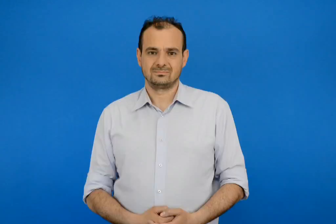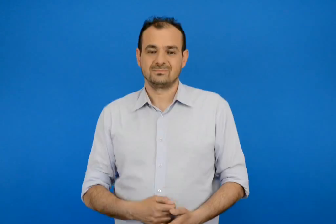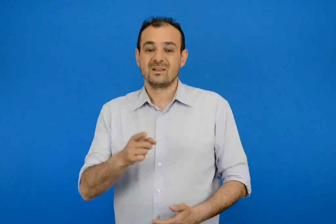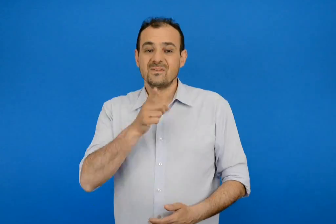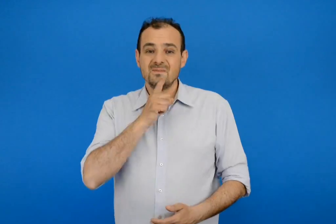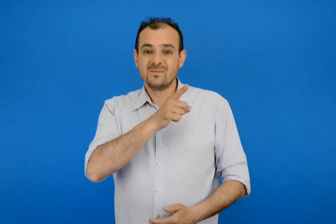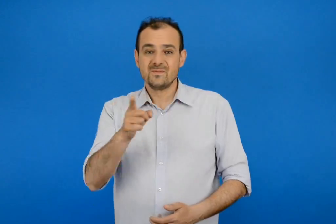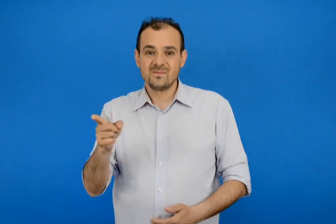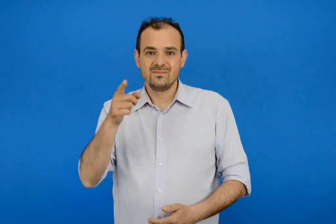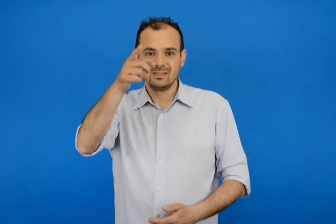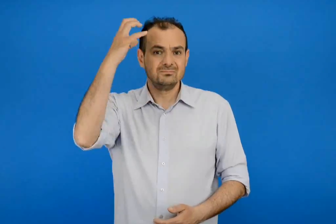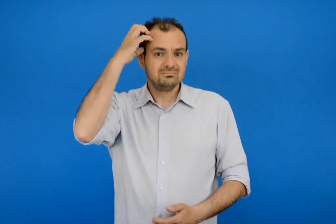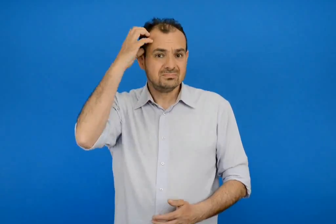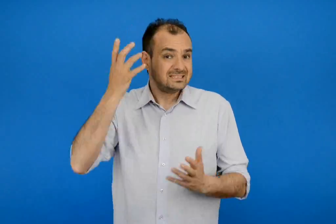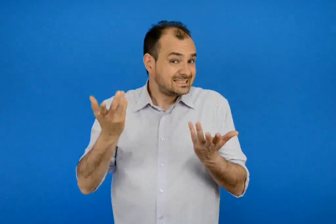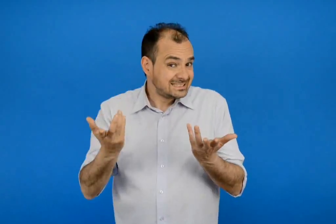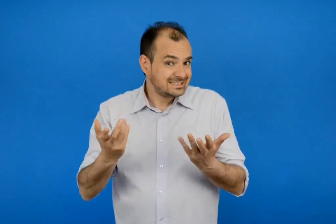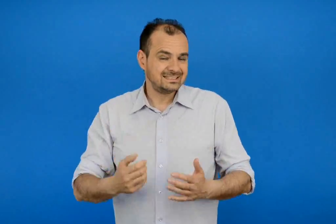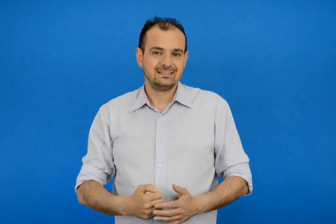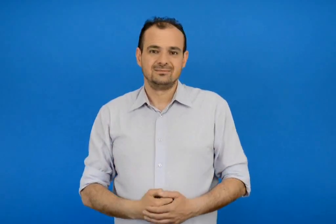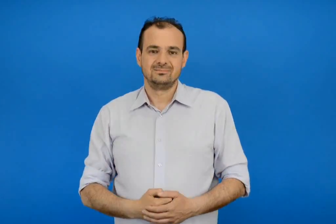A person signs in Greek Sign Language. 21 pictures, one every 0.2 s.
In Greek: τι θυμάστε από αυτά ;
